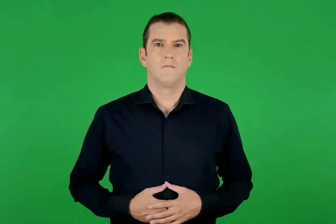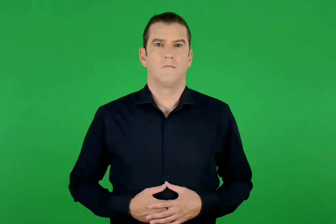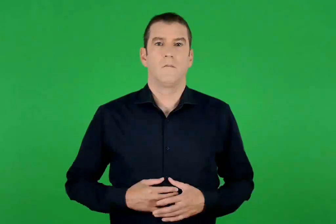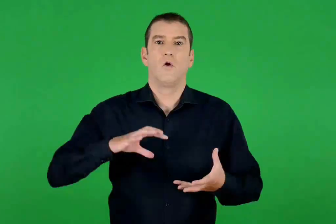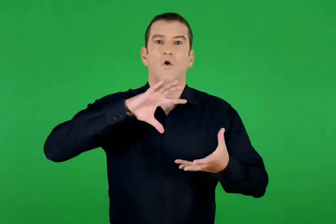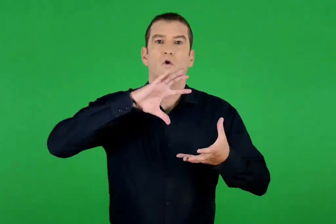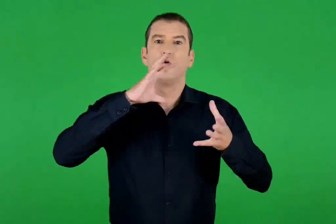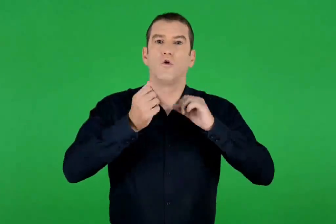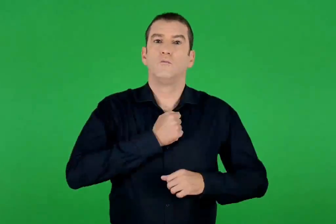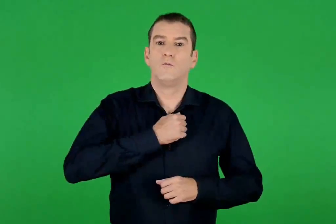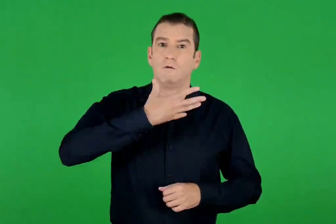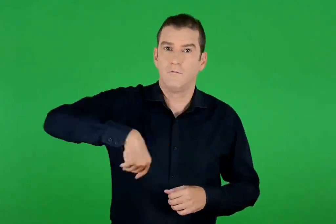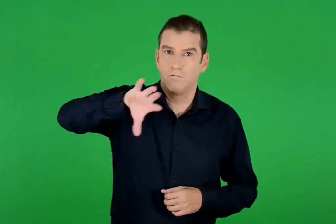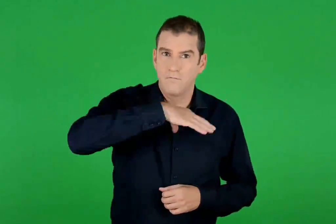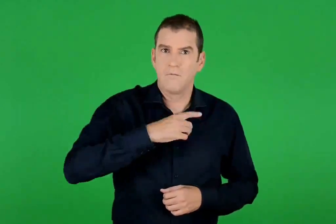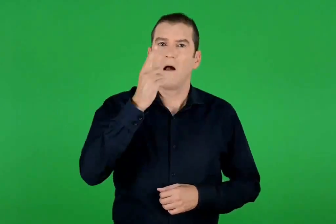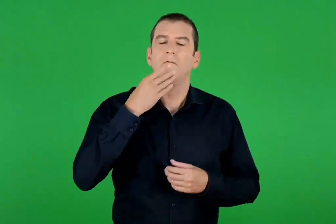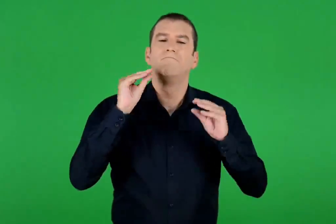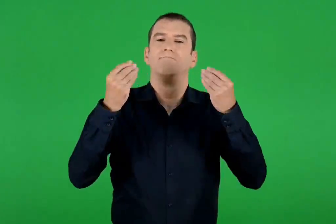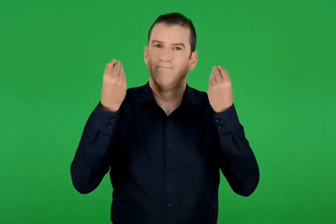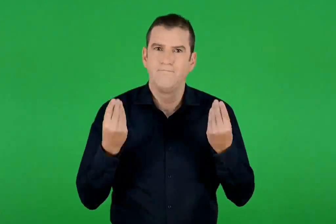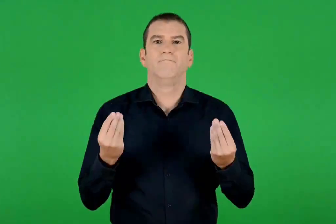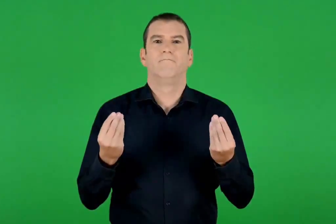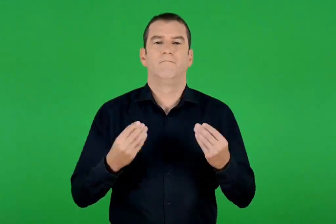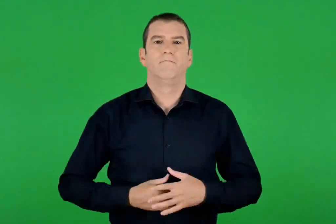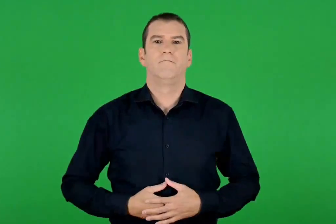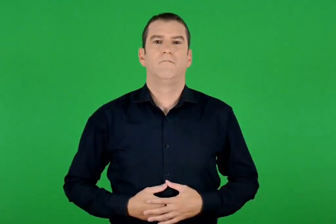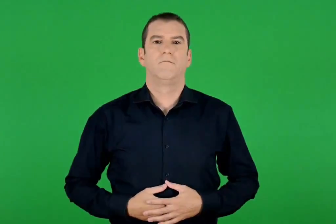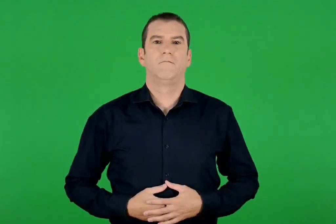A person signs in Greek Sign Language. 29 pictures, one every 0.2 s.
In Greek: ο κόσμος μας , ένα στολίδι
